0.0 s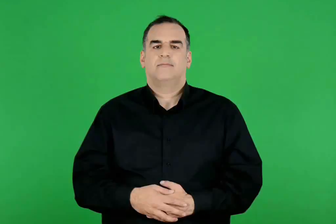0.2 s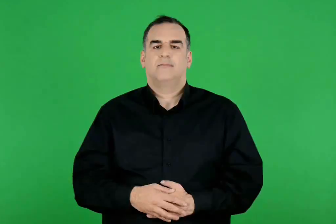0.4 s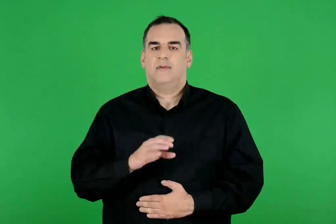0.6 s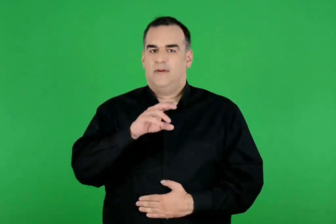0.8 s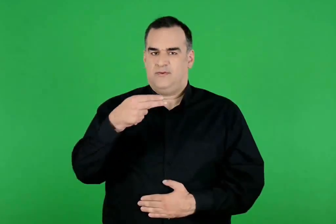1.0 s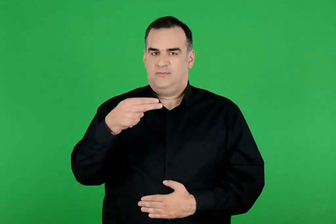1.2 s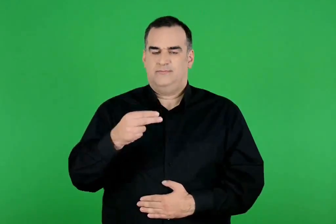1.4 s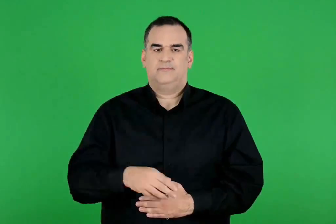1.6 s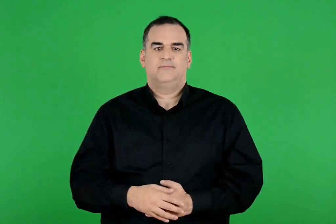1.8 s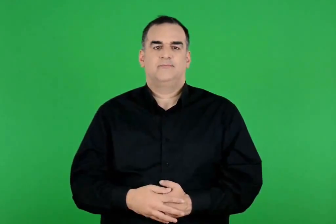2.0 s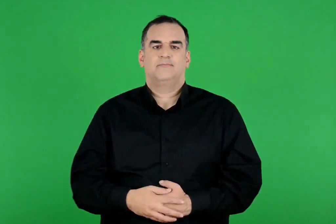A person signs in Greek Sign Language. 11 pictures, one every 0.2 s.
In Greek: το ευρώ
